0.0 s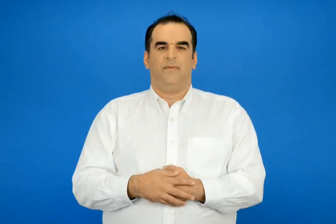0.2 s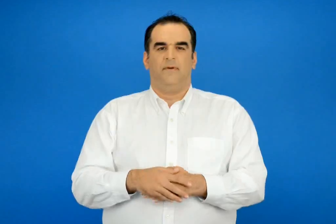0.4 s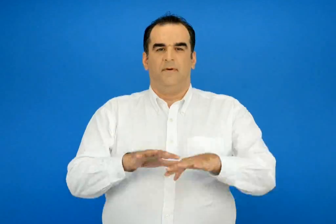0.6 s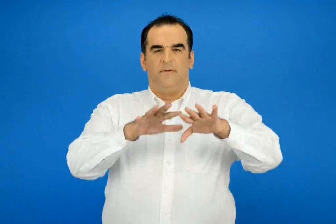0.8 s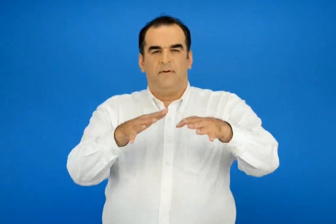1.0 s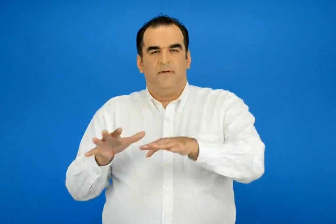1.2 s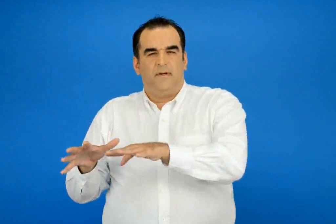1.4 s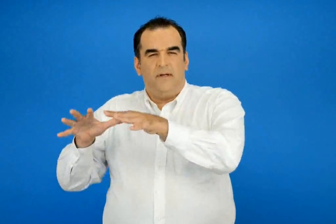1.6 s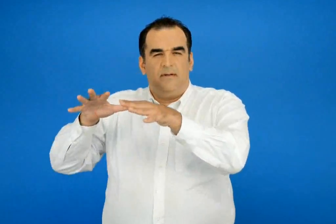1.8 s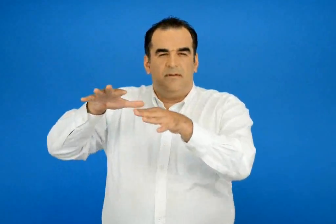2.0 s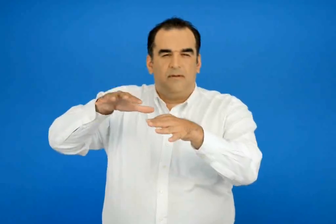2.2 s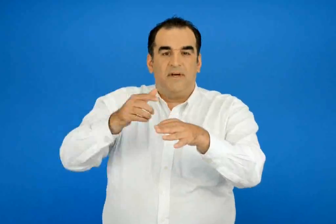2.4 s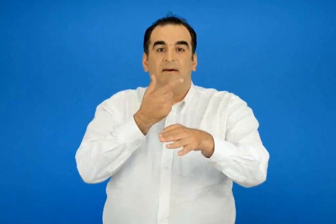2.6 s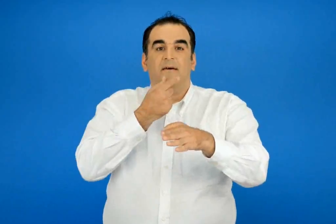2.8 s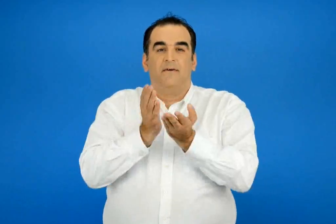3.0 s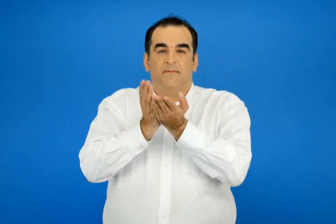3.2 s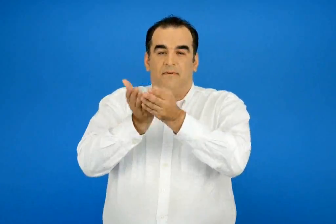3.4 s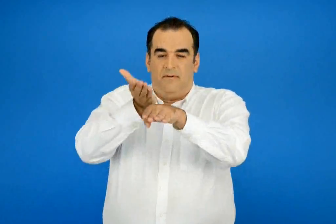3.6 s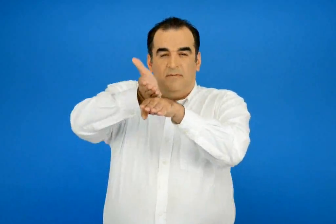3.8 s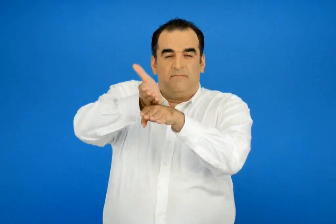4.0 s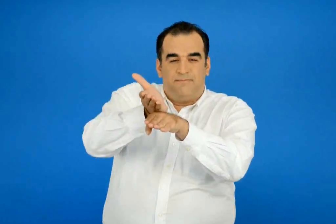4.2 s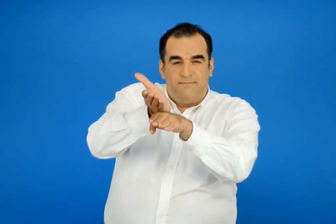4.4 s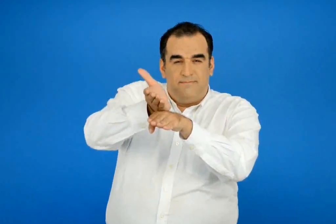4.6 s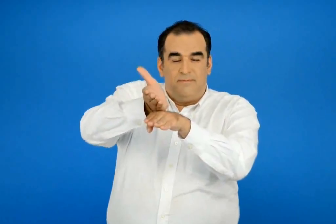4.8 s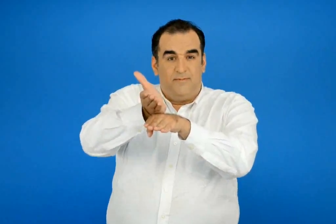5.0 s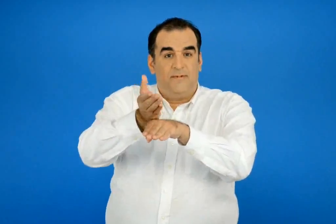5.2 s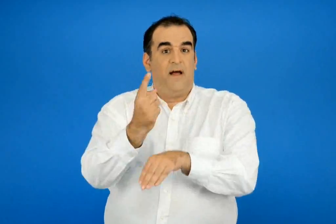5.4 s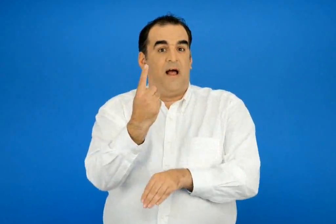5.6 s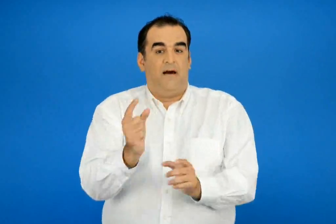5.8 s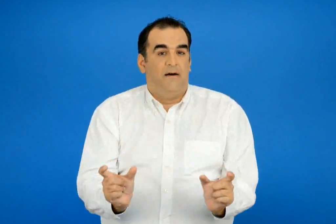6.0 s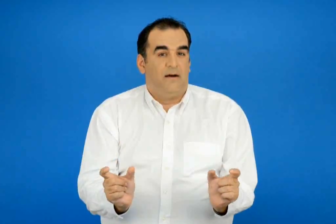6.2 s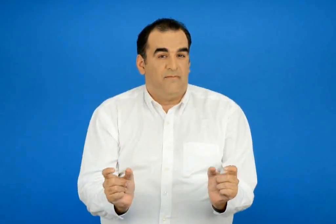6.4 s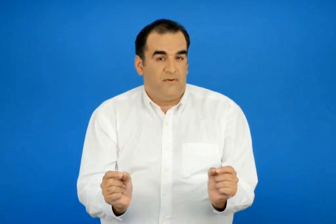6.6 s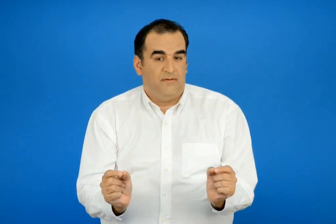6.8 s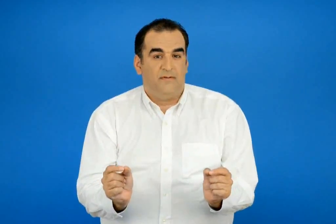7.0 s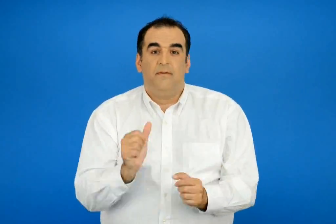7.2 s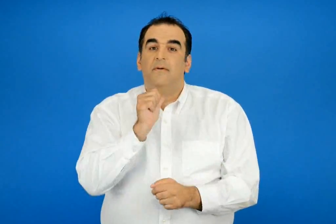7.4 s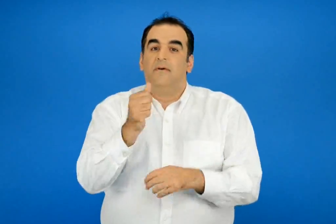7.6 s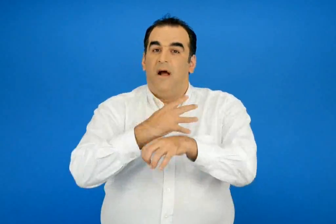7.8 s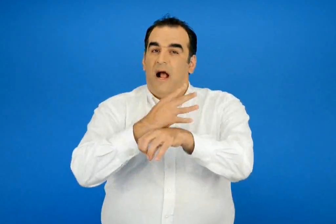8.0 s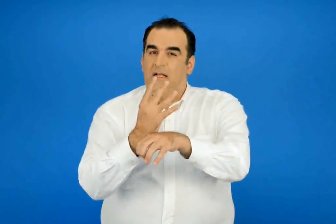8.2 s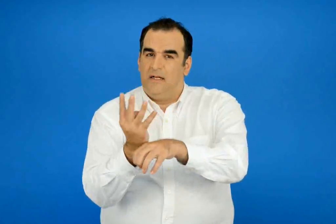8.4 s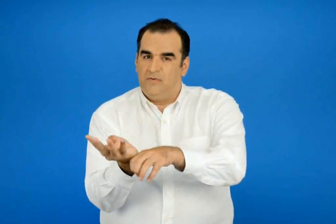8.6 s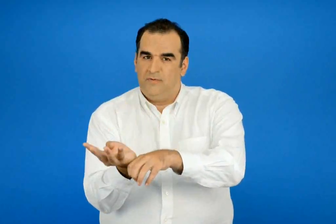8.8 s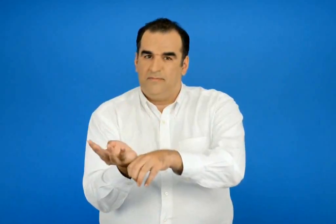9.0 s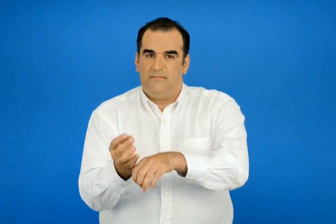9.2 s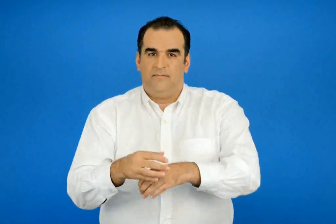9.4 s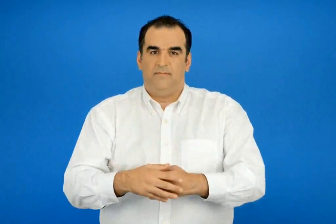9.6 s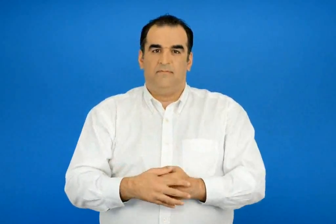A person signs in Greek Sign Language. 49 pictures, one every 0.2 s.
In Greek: μια άσπρη βαρκούλα μέσα στο κύμα ένα καβούρι κι ο αχινός
